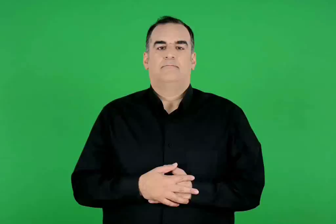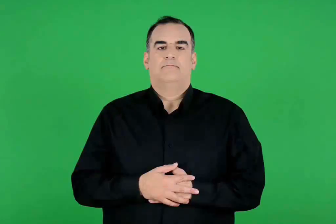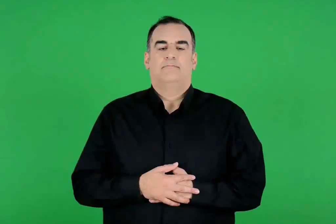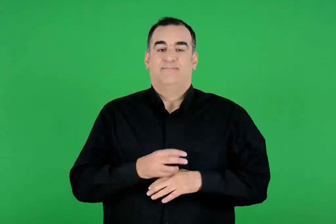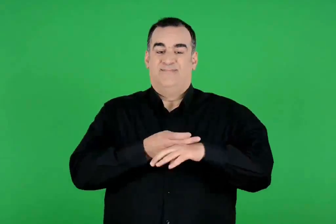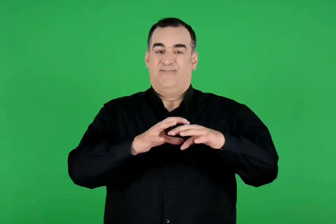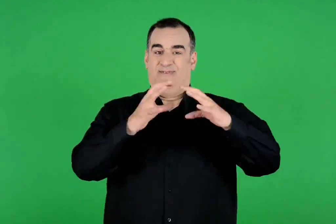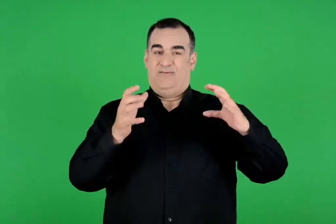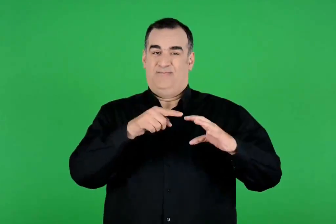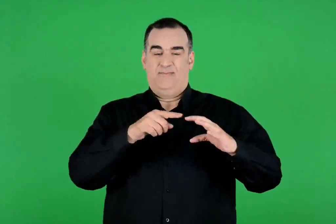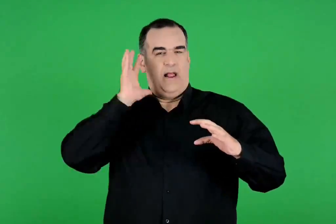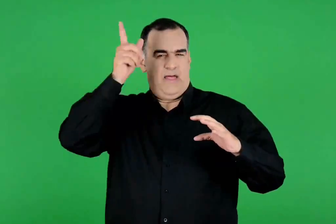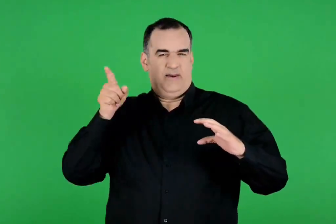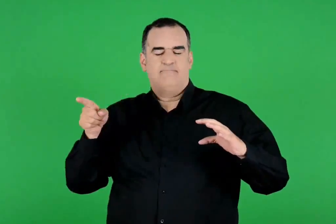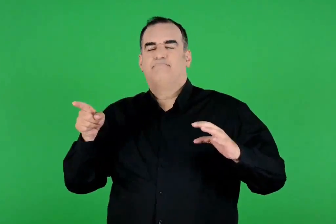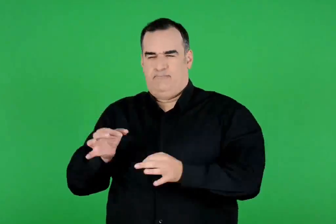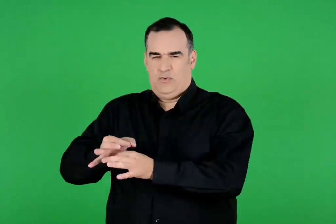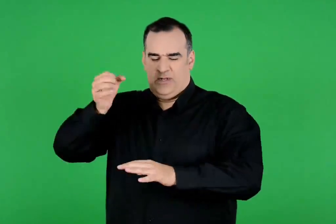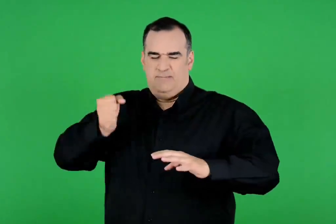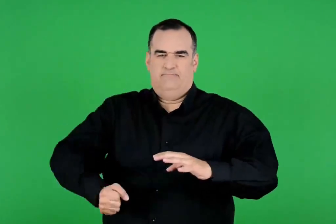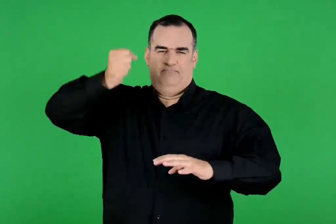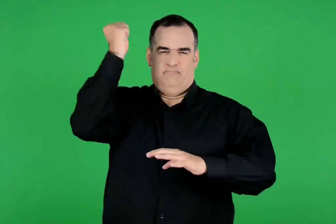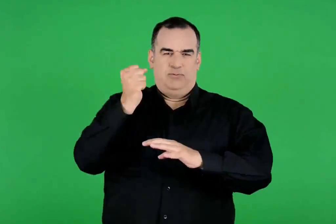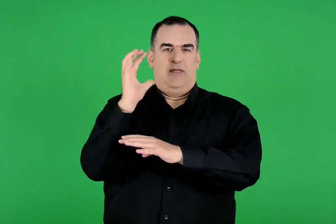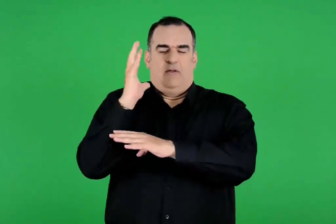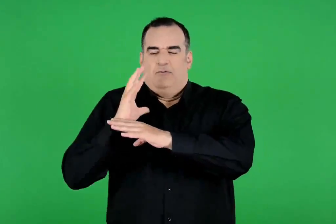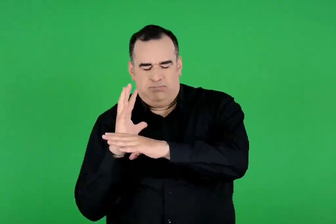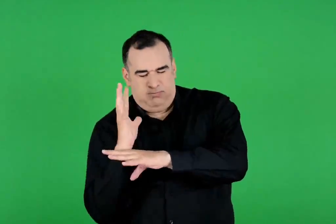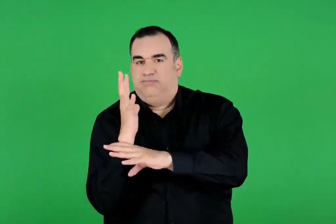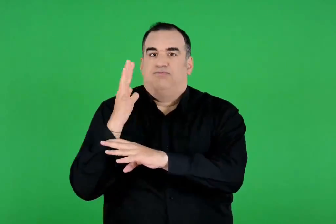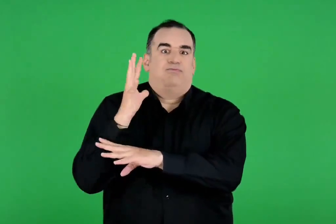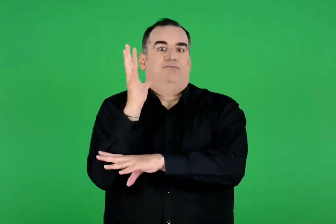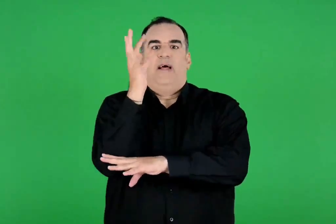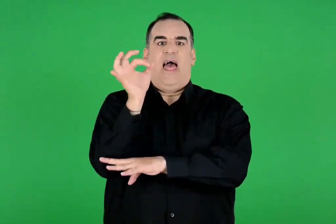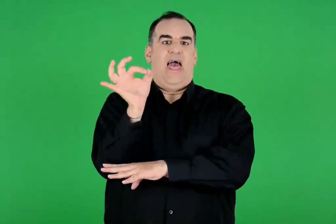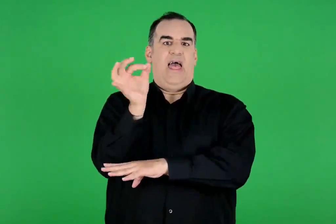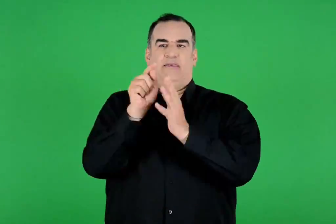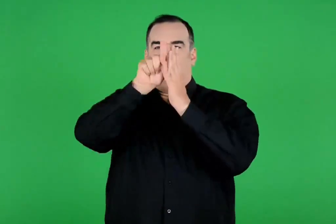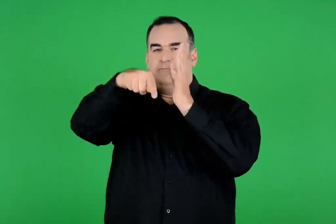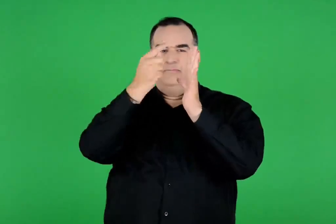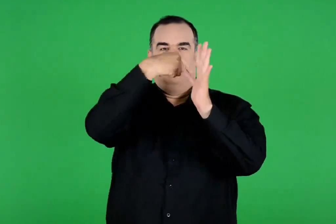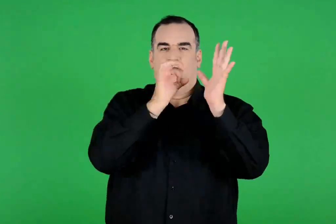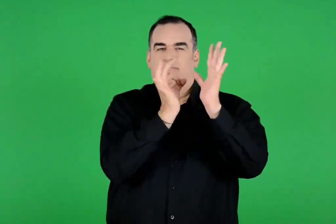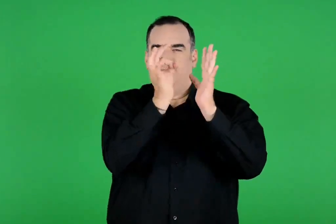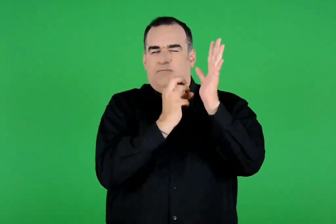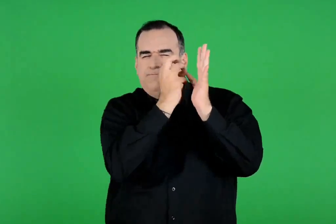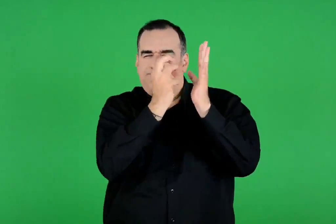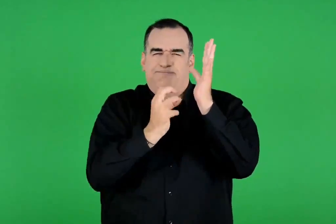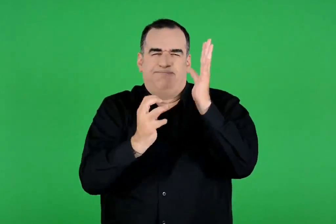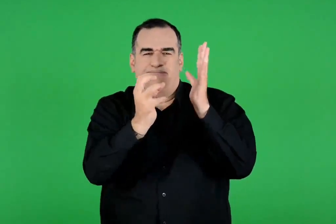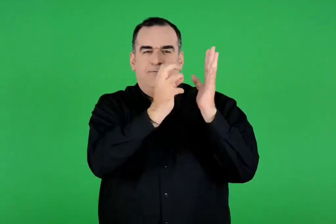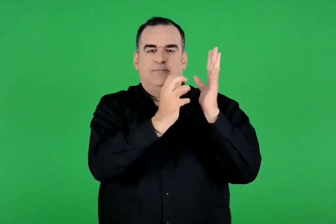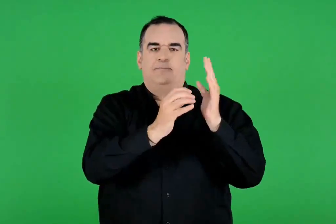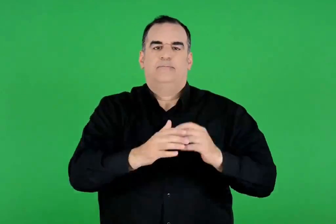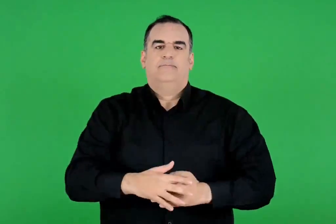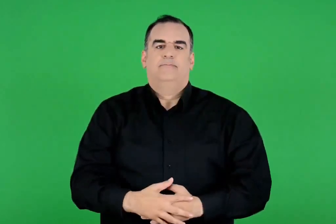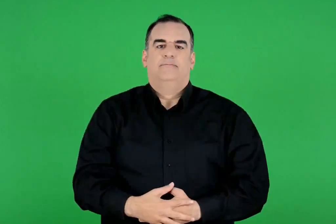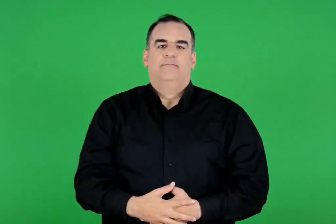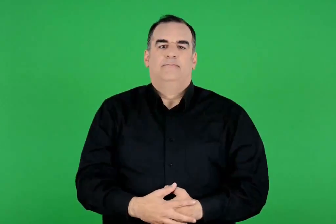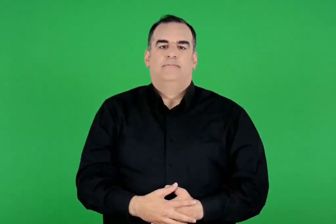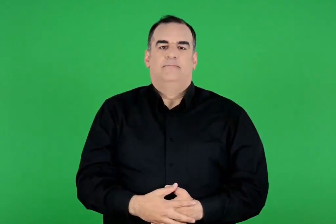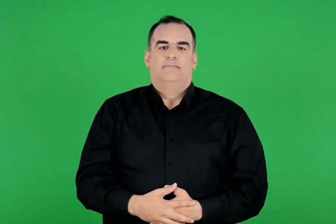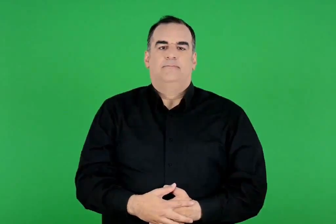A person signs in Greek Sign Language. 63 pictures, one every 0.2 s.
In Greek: χτύπησε το κοντάρι της και η αθηνά κι αμέσως πετάχτηκε από τον βράχο μια ελιά που αμέσως ψήλωσε και γέμισε καρπούς
